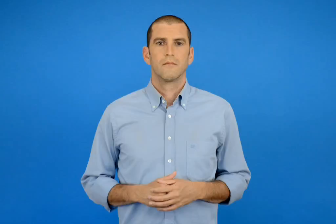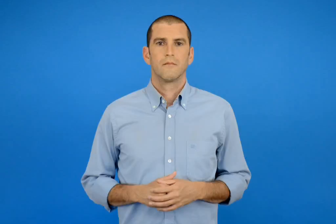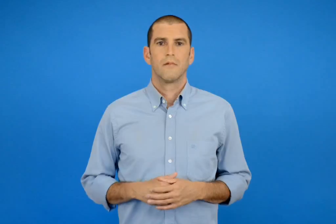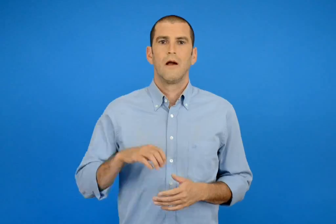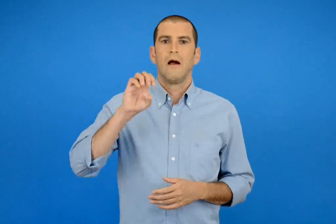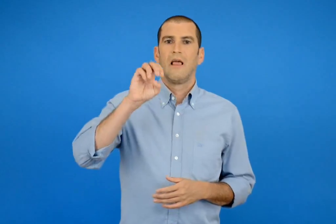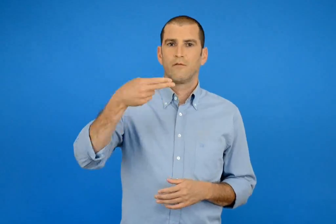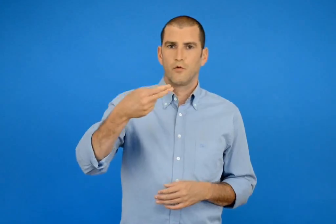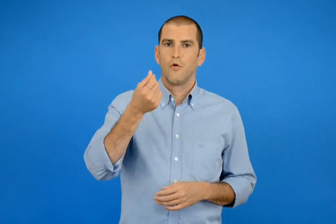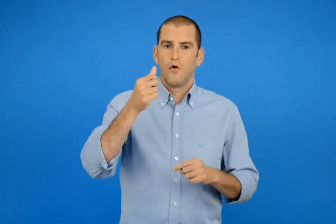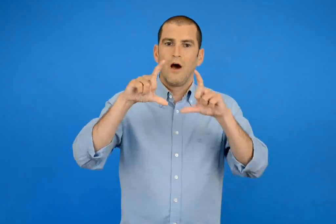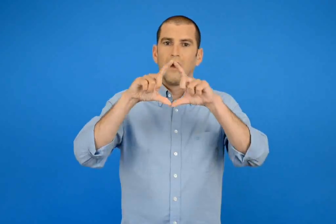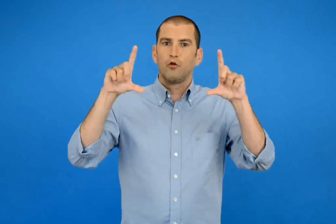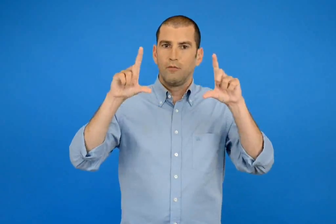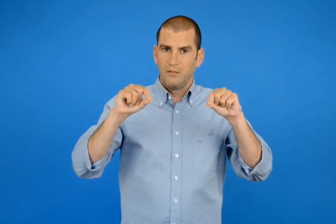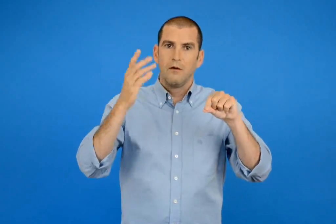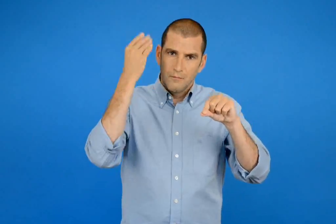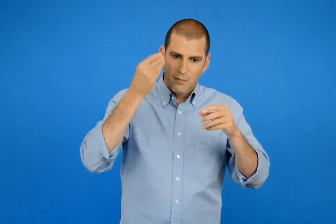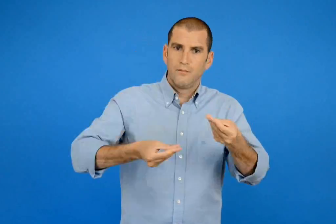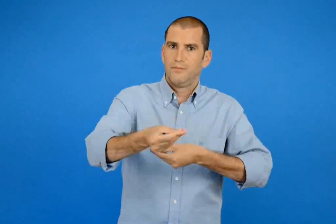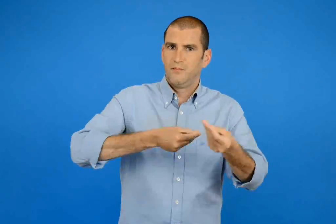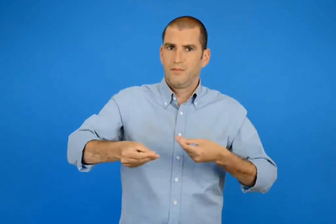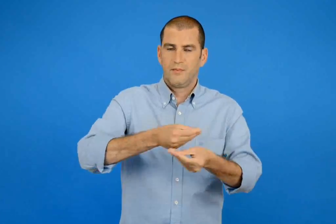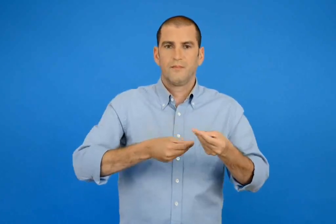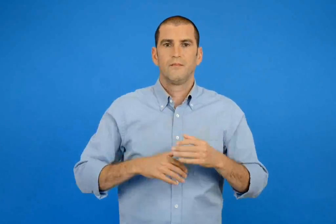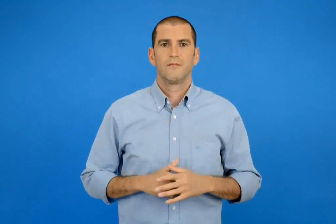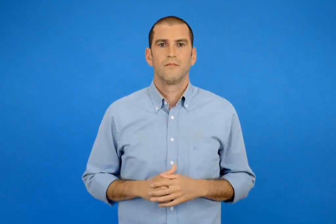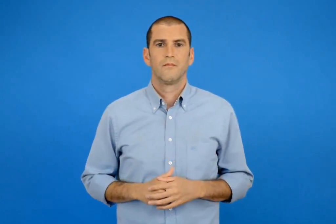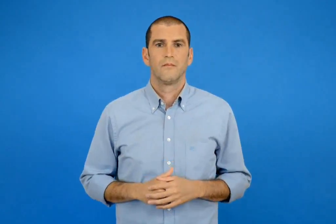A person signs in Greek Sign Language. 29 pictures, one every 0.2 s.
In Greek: να χρησιμοποιούμε τα χαρτονομίσματα του ευρώ
